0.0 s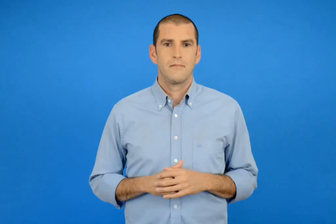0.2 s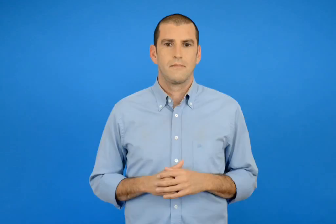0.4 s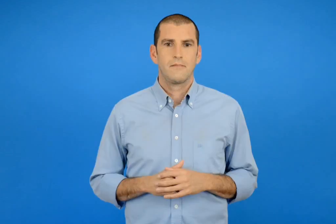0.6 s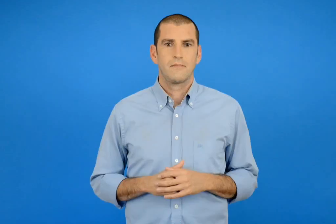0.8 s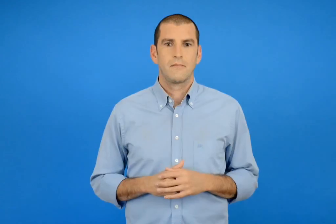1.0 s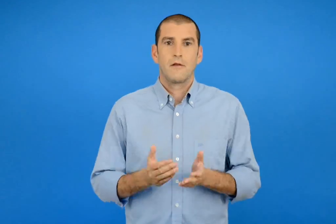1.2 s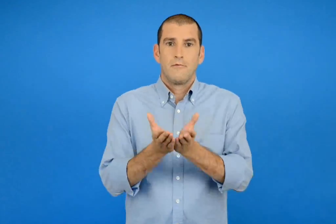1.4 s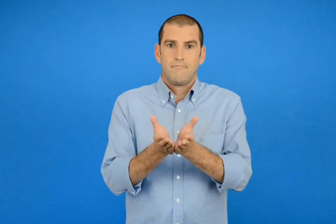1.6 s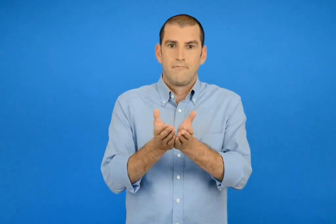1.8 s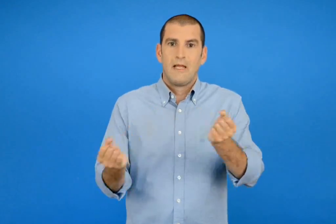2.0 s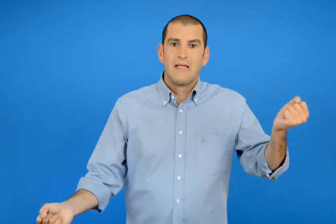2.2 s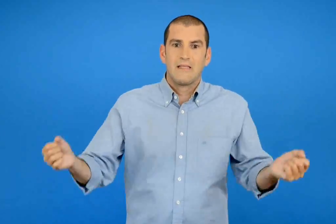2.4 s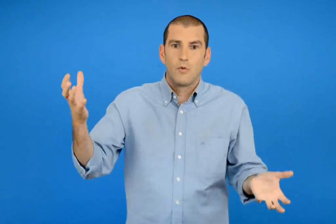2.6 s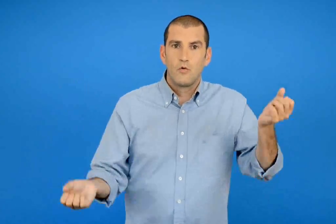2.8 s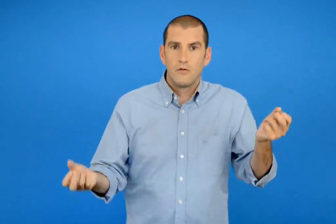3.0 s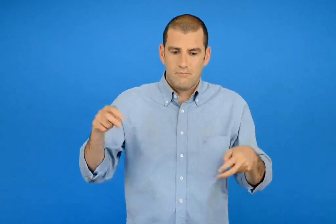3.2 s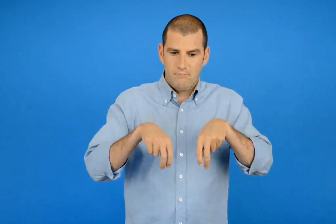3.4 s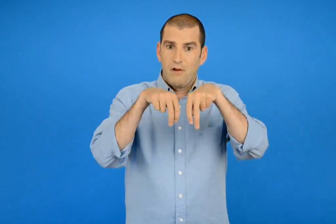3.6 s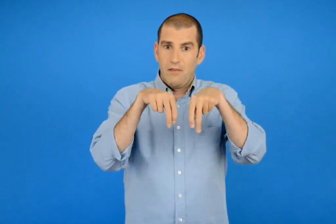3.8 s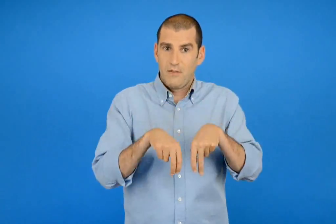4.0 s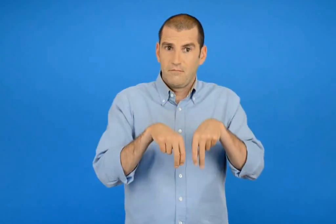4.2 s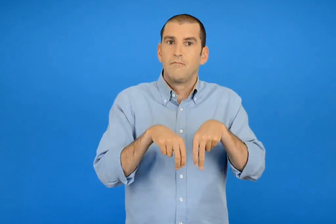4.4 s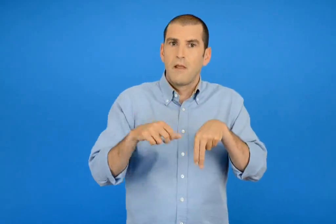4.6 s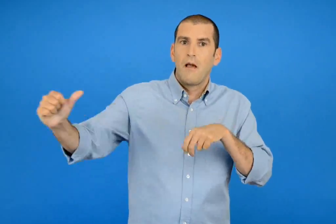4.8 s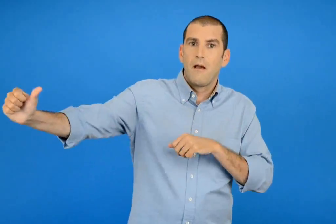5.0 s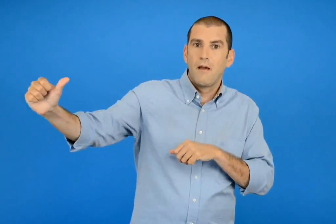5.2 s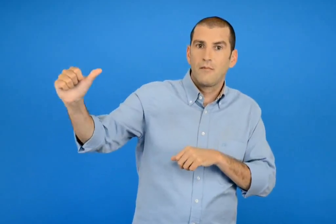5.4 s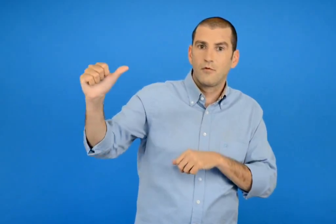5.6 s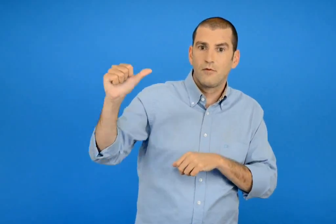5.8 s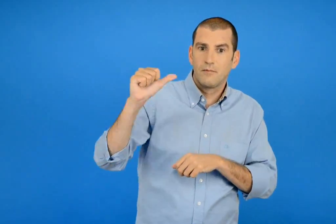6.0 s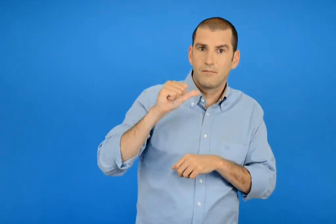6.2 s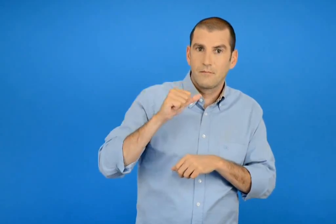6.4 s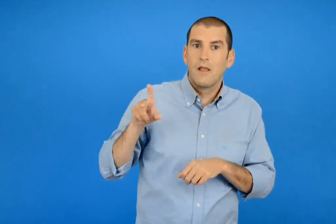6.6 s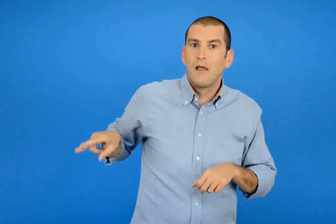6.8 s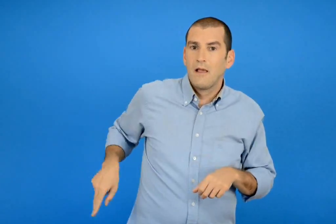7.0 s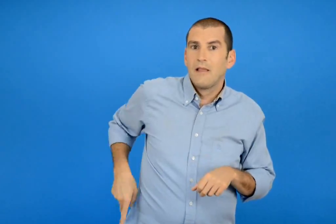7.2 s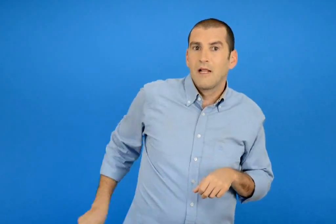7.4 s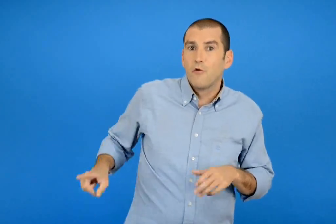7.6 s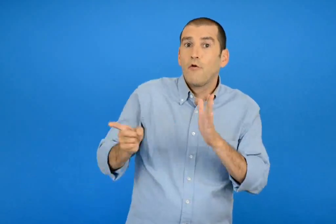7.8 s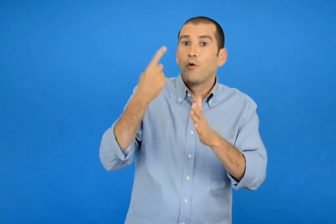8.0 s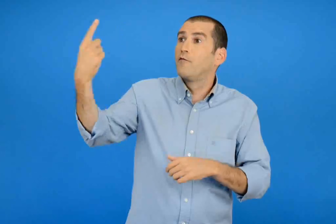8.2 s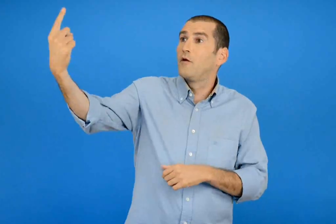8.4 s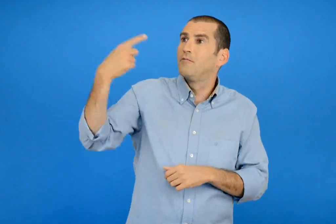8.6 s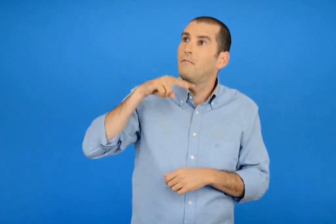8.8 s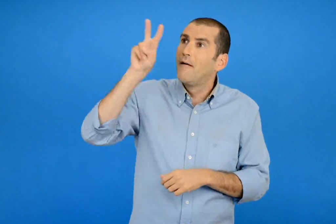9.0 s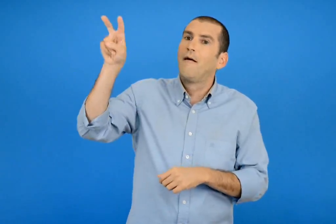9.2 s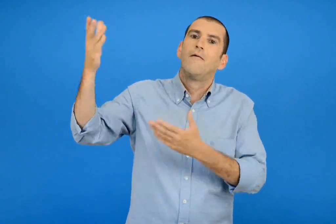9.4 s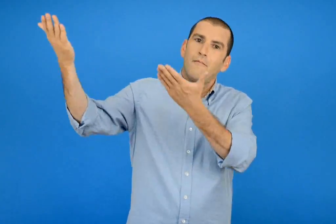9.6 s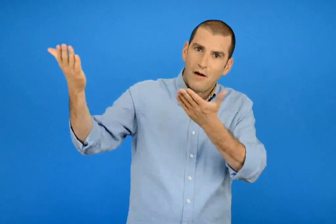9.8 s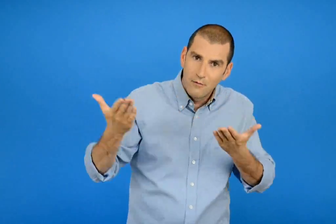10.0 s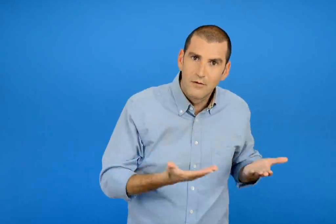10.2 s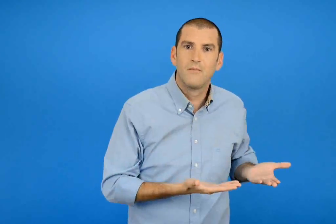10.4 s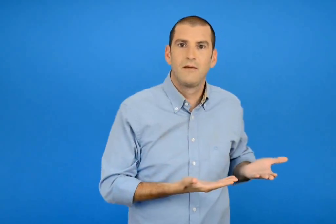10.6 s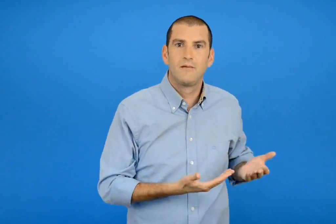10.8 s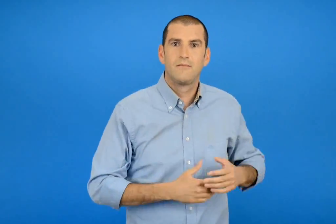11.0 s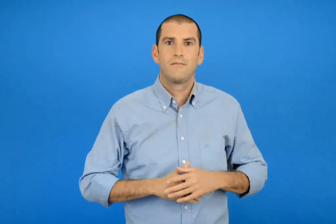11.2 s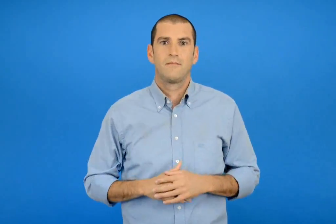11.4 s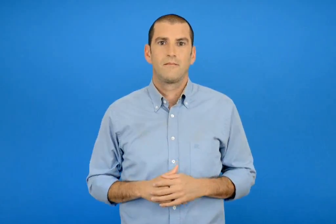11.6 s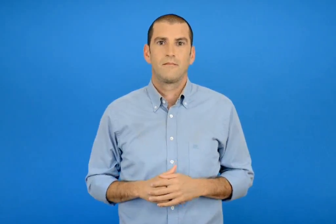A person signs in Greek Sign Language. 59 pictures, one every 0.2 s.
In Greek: και διπλά στο τιμόνι όταν γυρίσαμε το πρώτο χελιδόνι καλωσορίσαμε
